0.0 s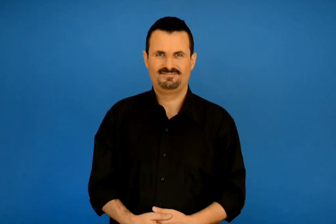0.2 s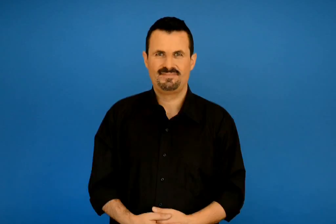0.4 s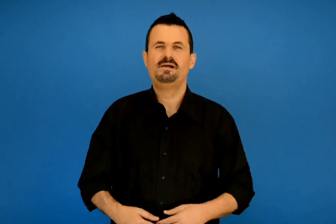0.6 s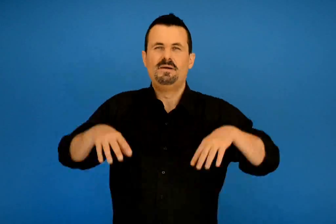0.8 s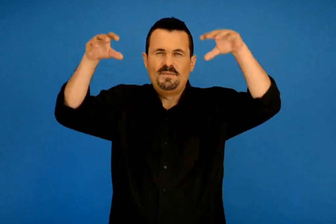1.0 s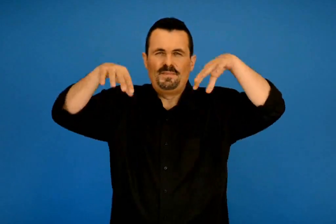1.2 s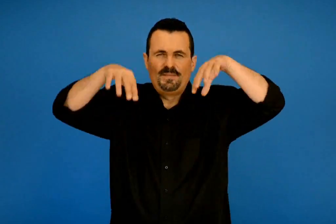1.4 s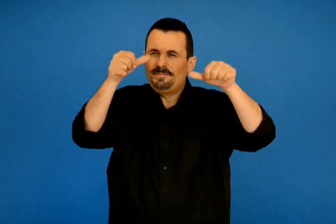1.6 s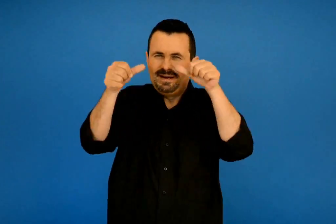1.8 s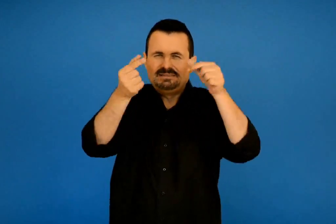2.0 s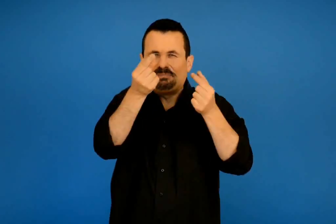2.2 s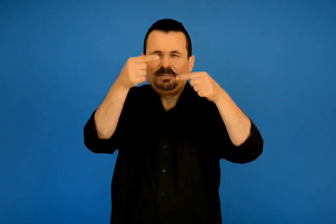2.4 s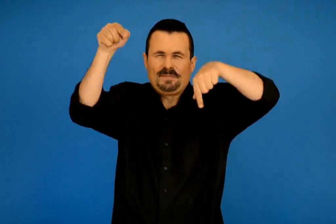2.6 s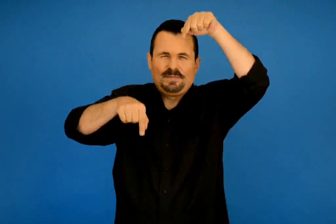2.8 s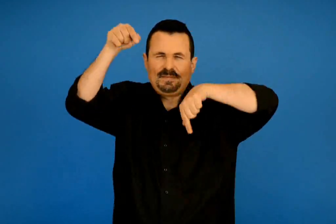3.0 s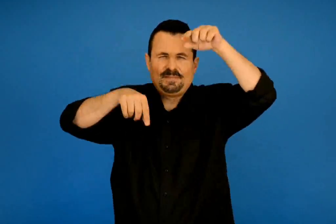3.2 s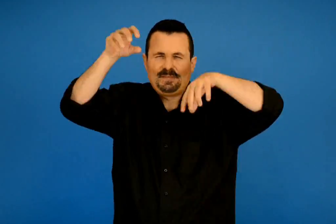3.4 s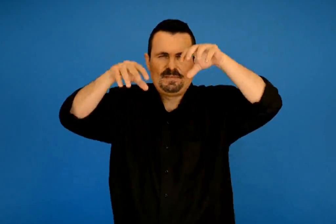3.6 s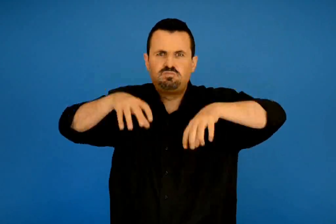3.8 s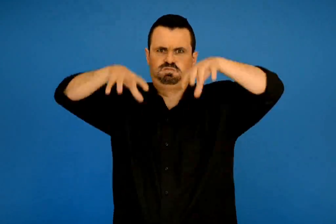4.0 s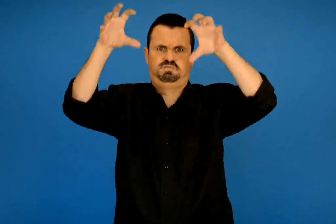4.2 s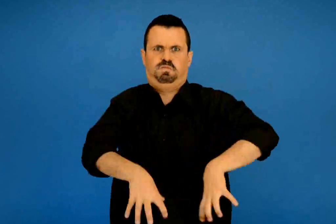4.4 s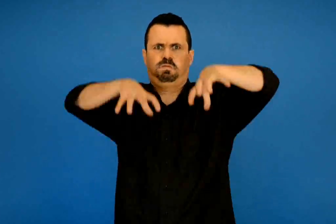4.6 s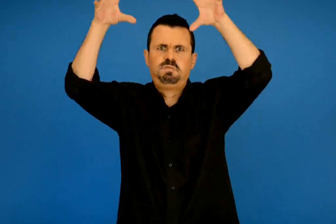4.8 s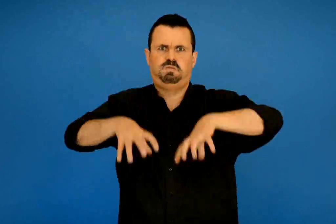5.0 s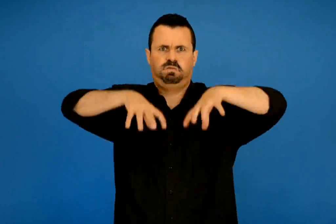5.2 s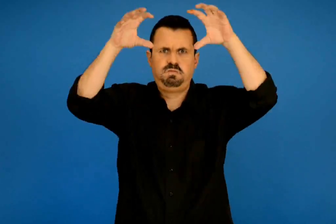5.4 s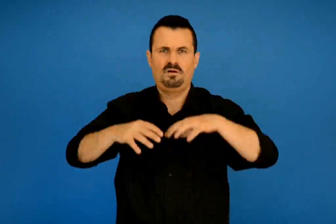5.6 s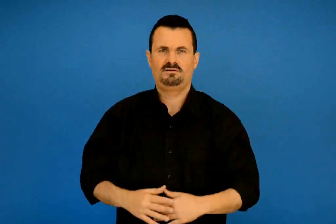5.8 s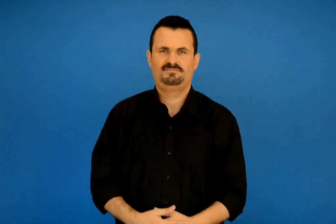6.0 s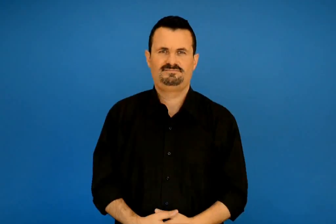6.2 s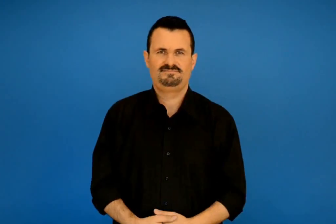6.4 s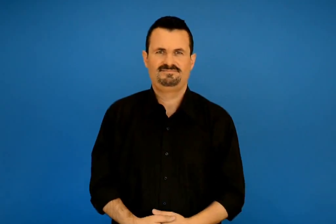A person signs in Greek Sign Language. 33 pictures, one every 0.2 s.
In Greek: κι η πινεζοψιχάλα γίνεται πινεζόμπορα
